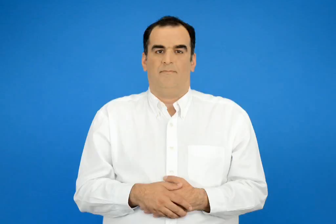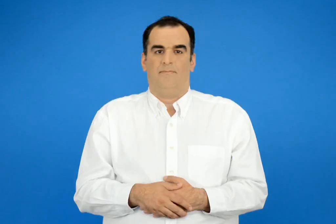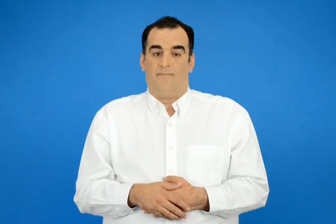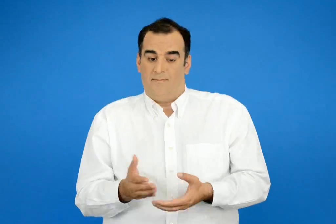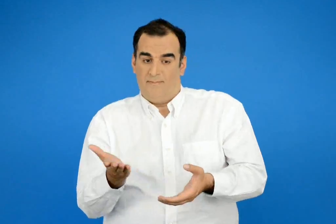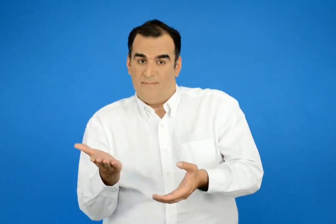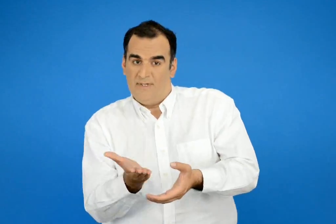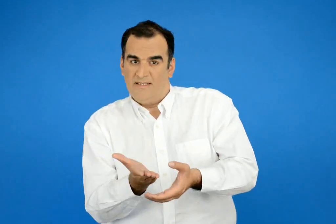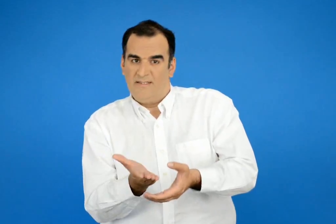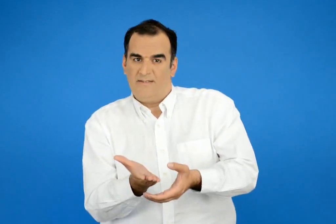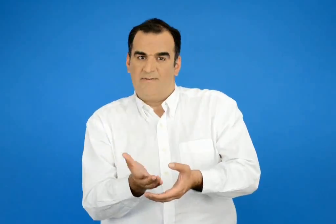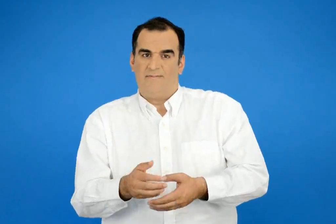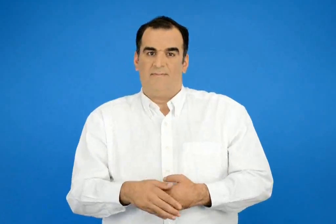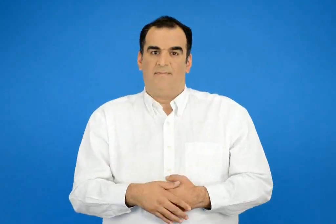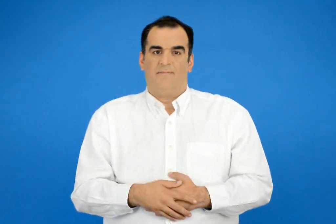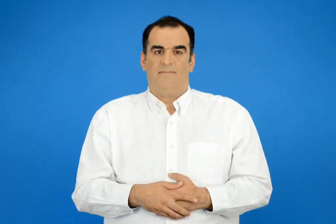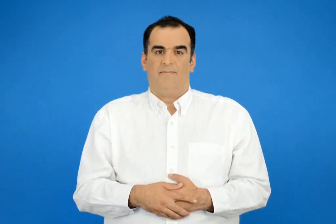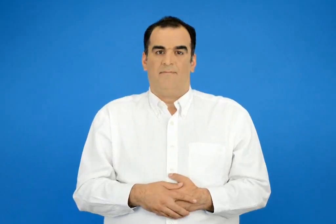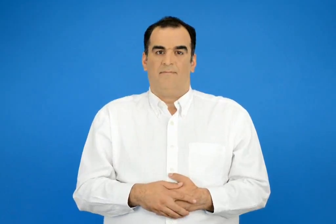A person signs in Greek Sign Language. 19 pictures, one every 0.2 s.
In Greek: μέση
